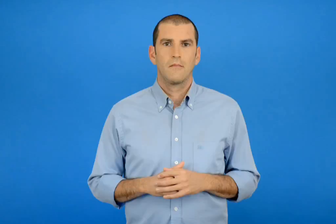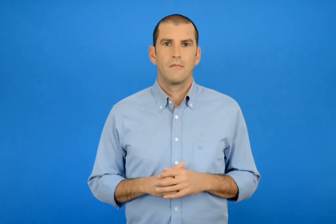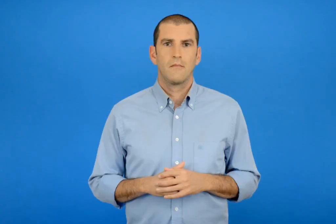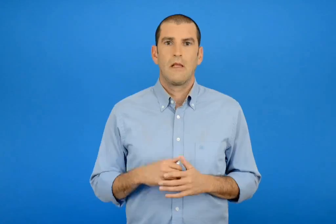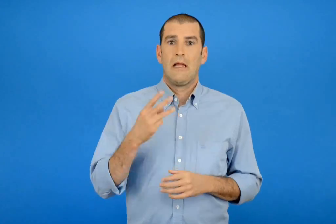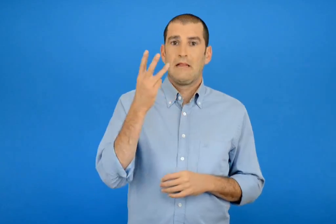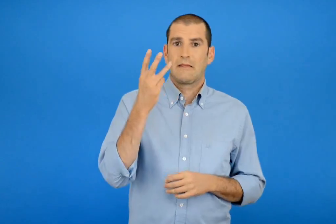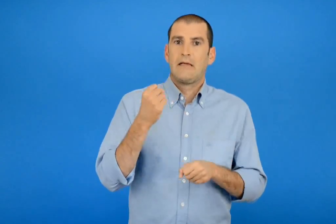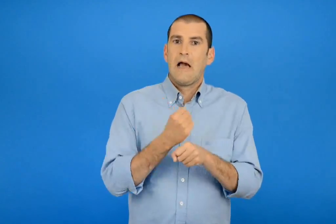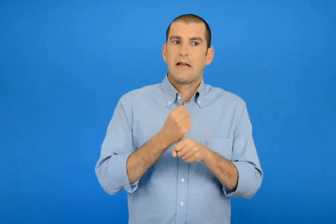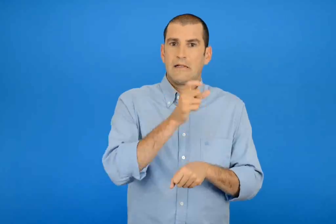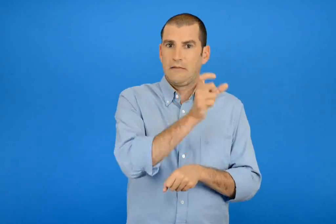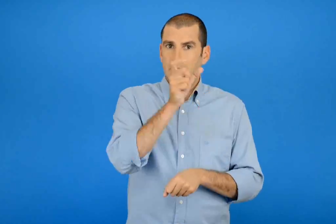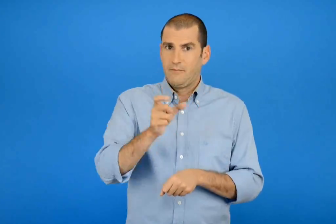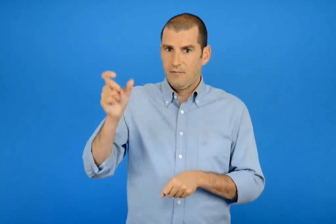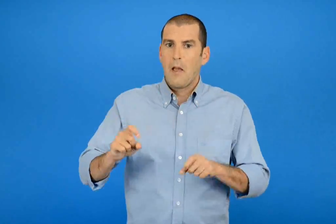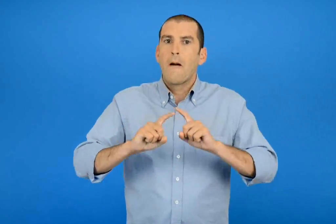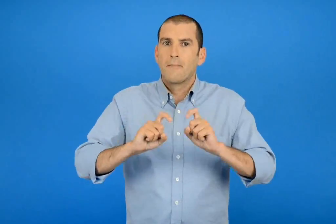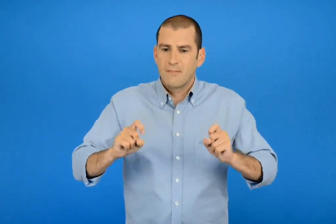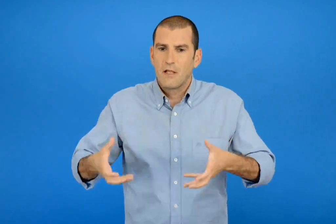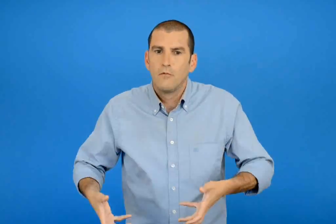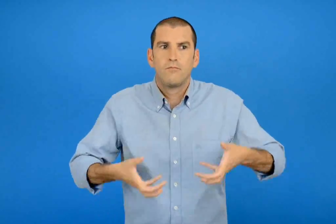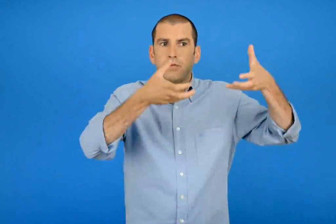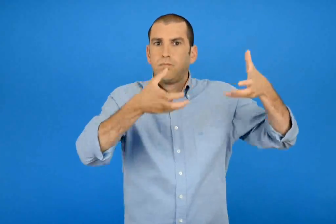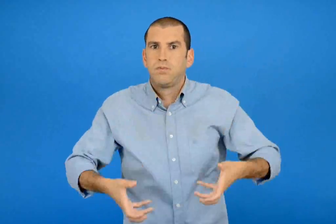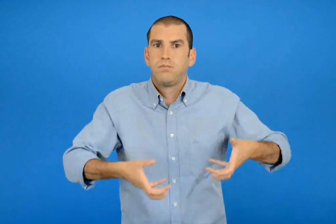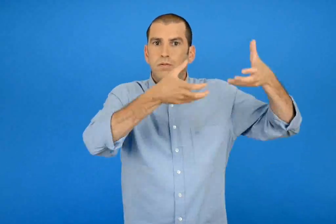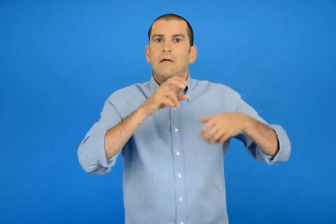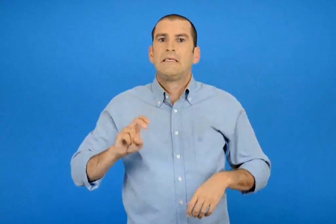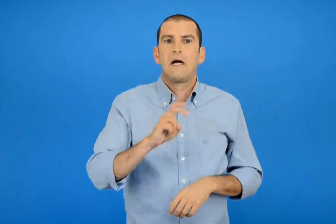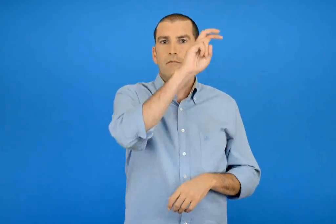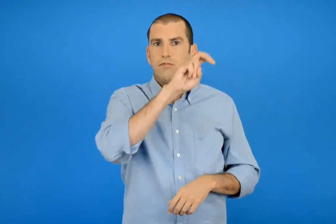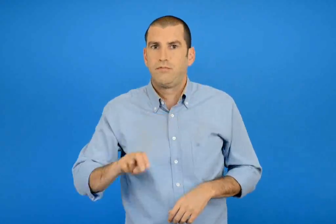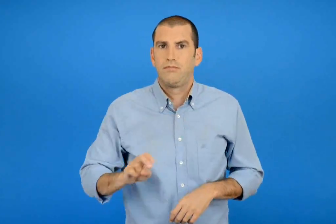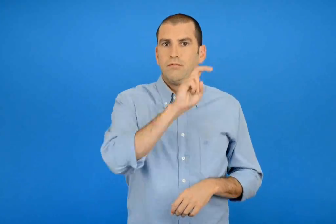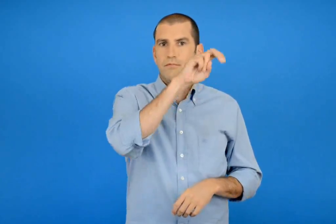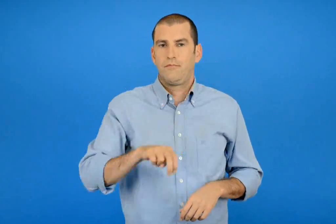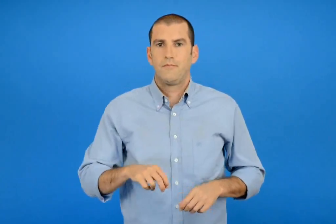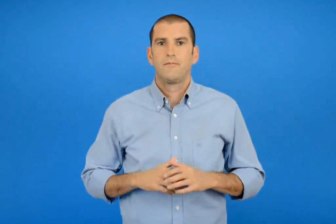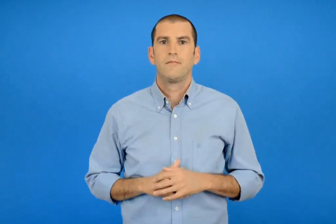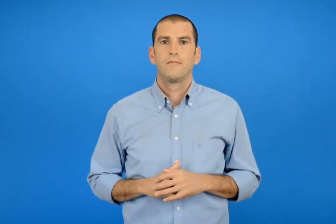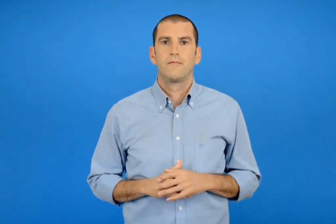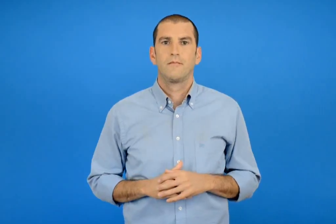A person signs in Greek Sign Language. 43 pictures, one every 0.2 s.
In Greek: τρεις εργάτες ανεβοκατέβαιναν τη σκάλα κουβαλώντας πράγματα
